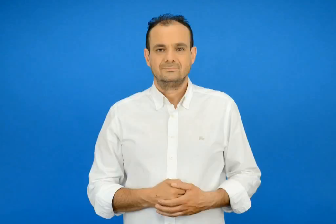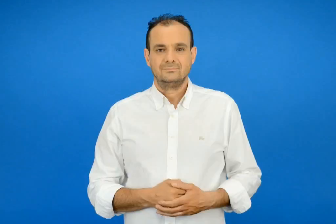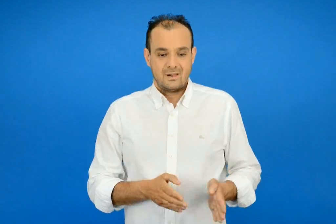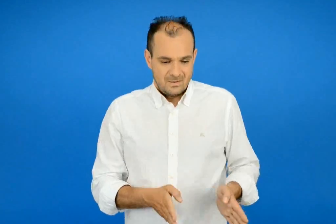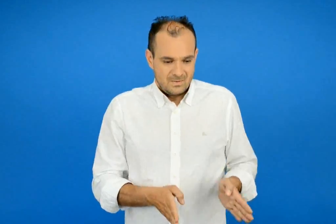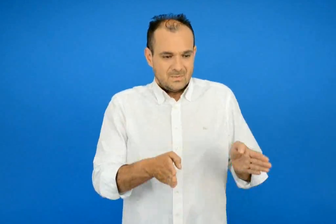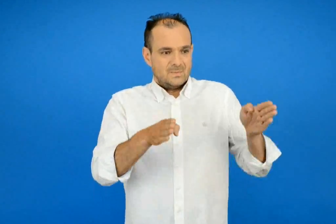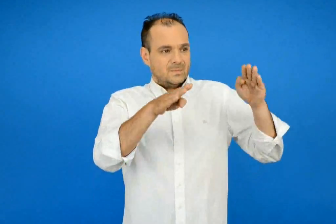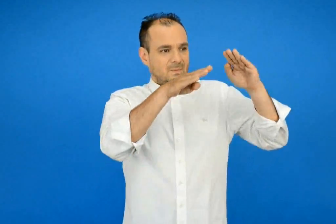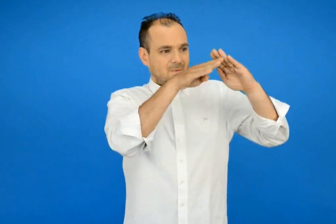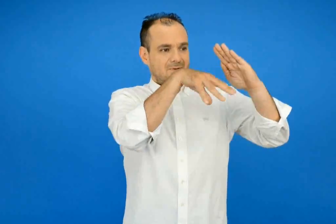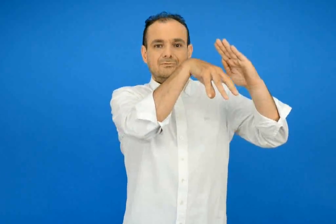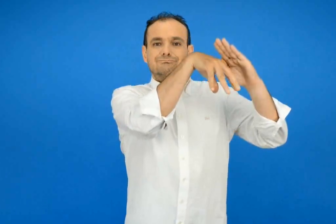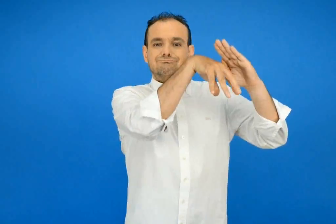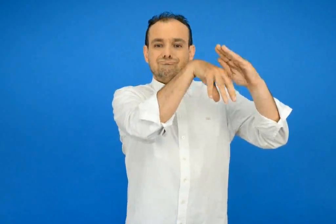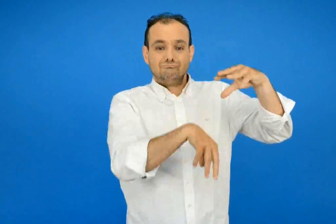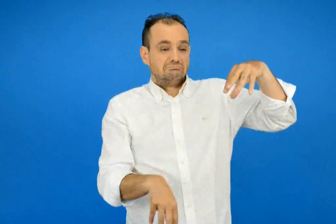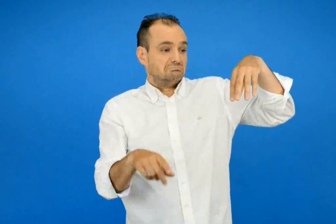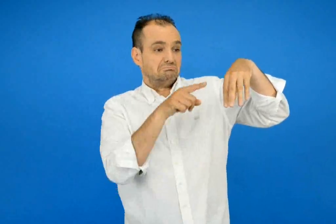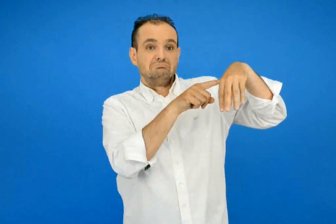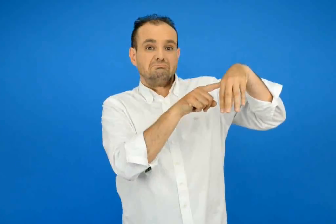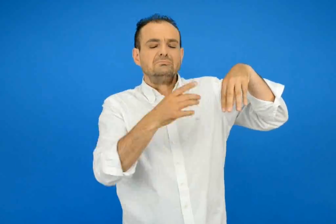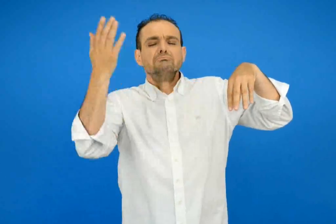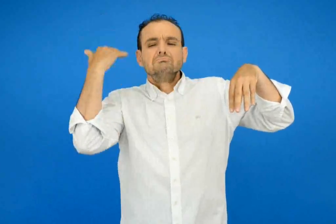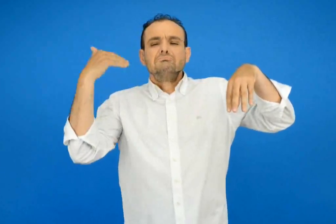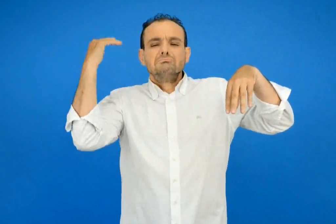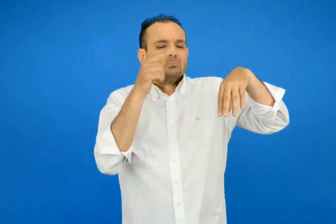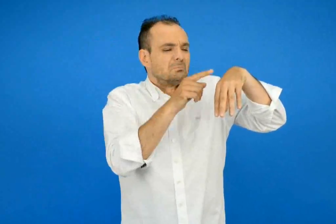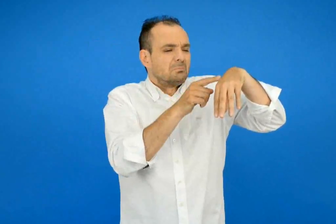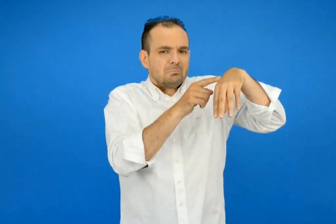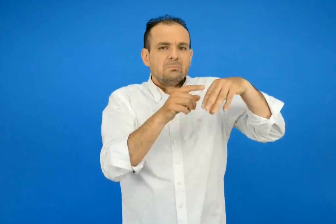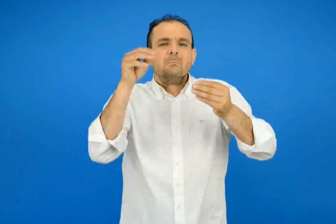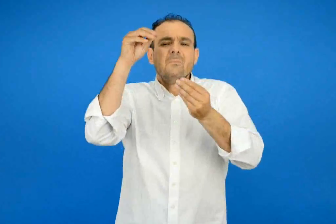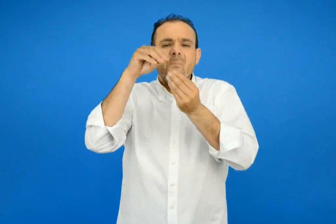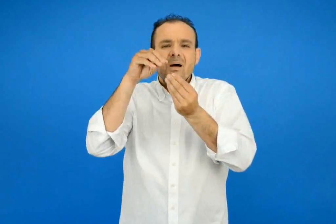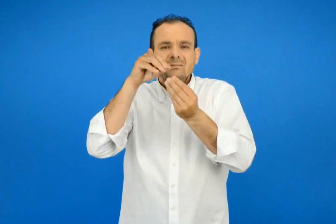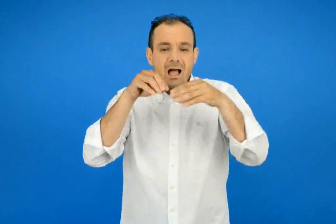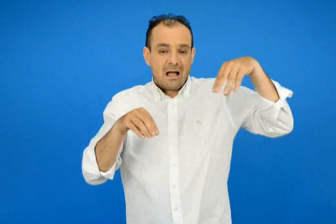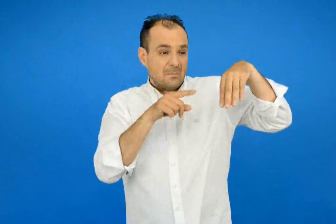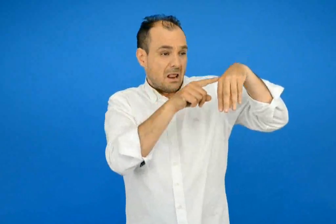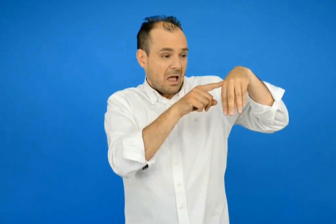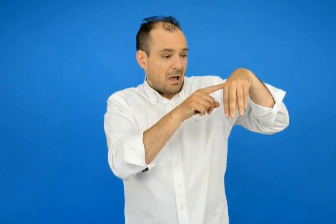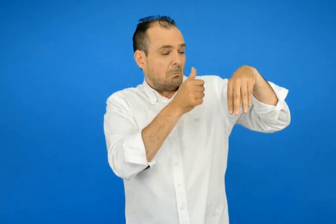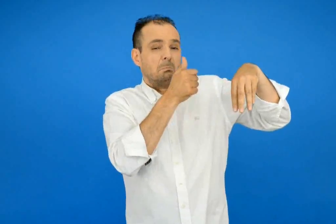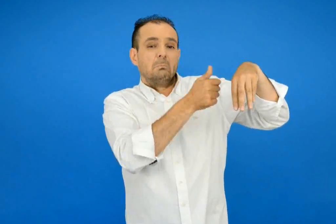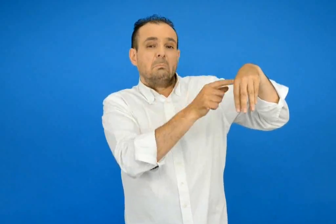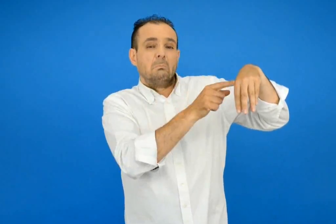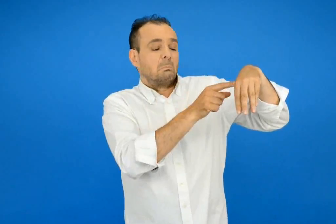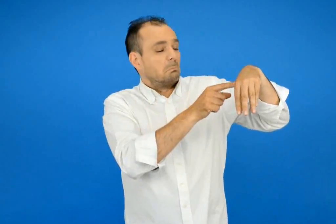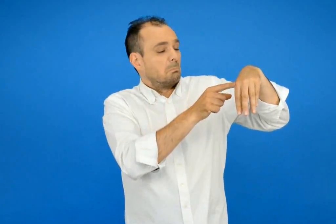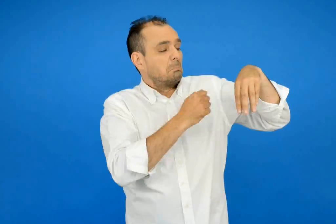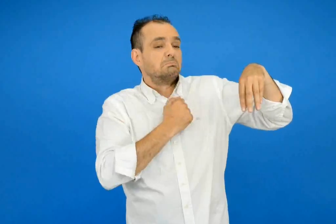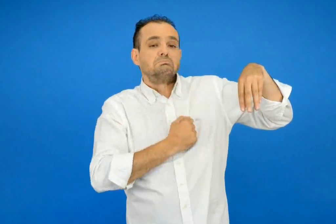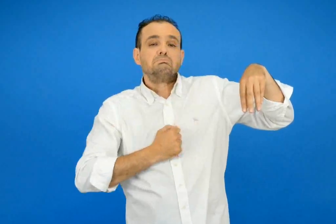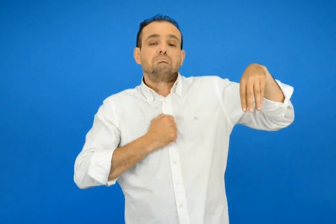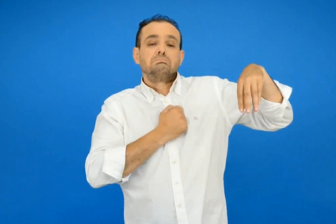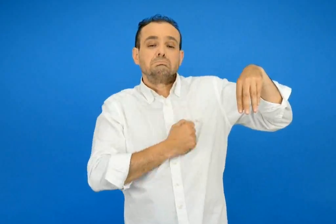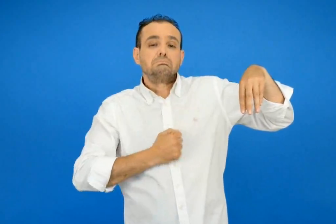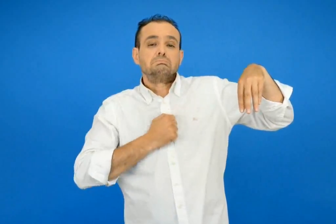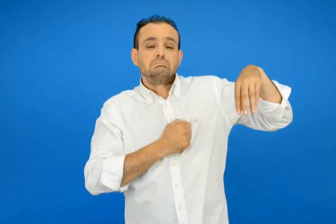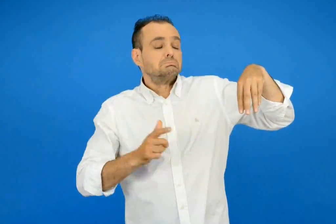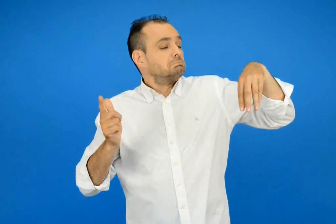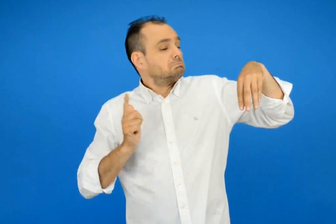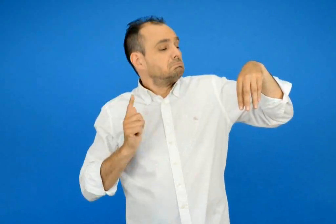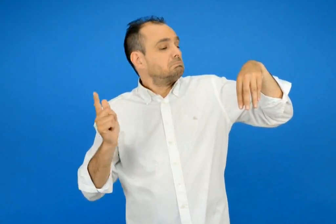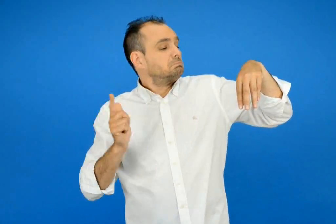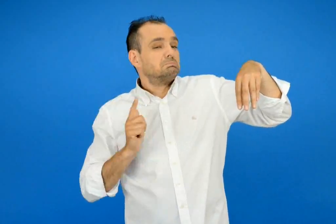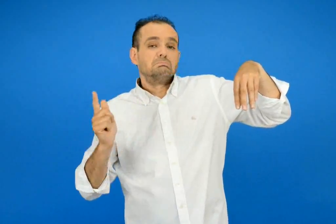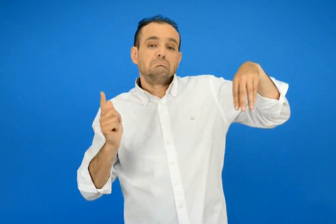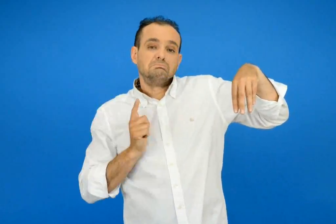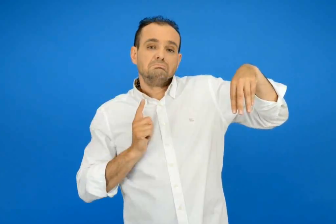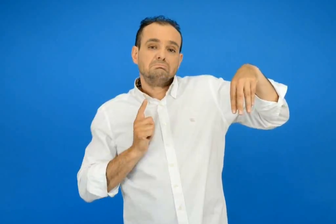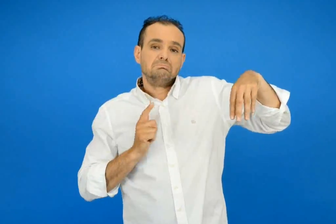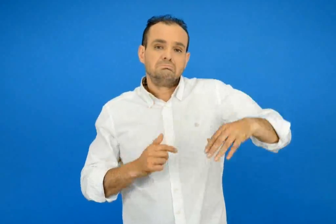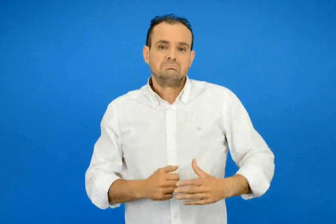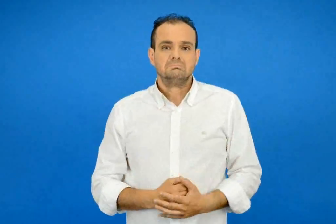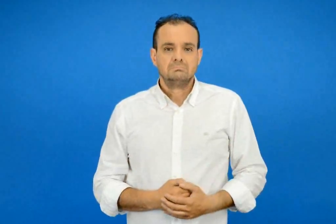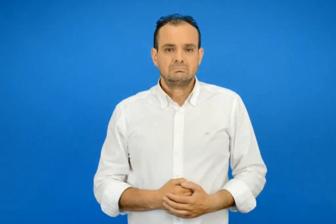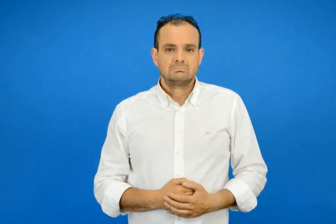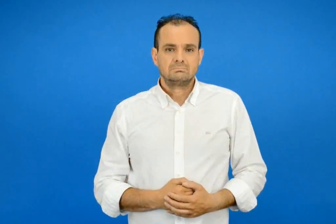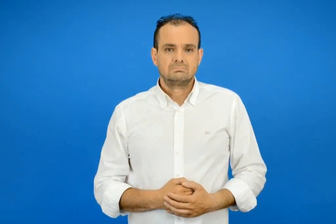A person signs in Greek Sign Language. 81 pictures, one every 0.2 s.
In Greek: ήταν μια φορά μια μικρούλα πασχαλιάτικη καμπάνα που στεκόταν λυπημένη στο καμπαναριό και περίμενε
